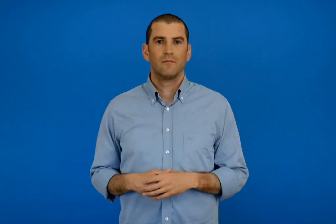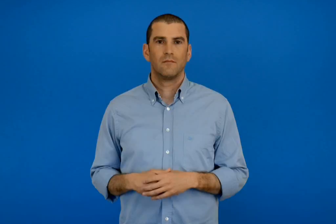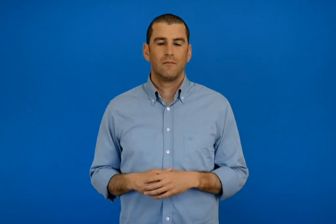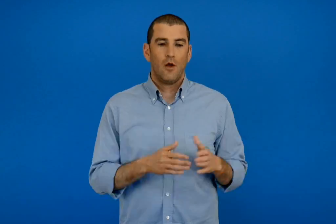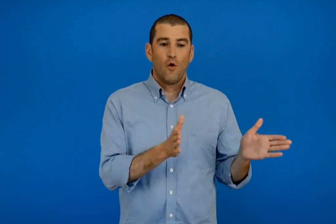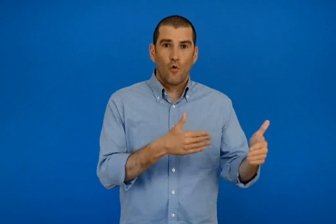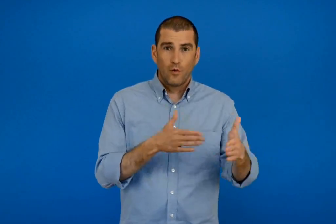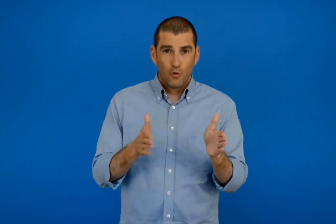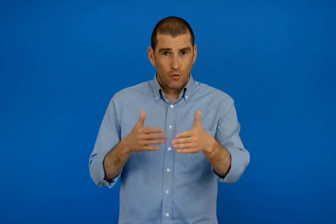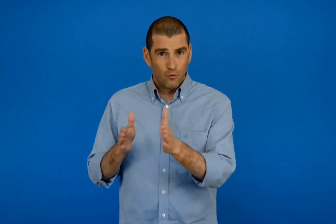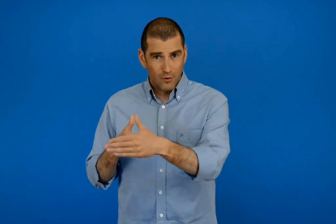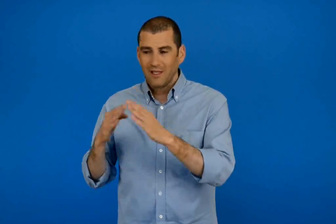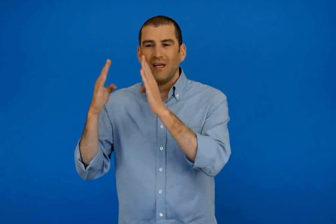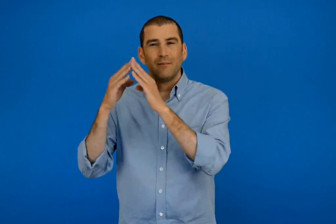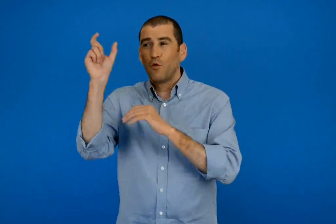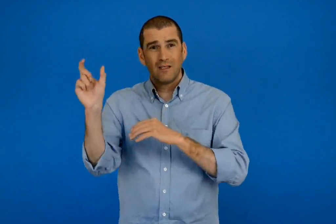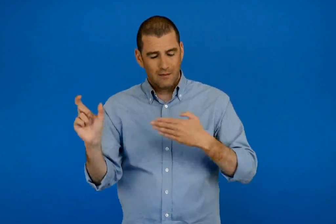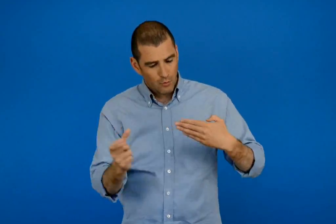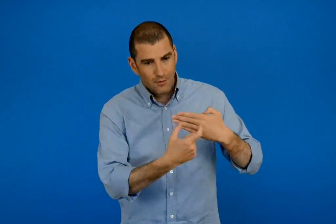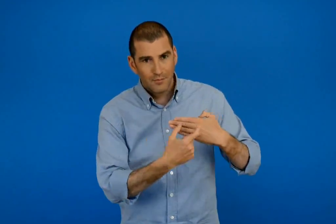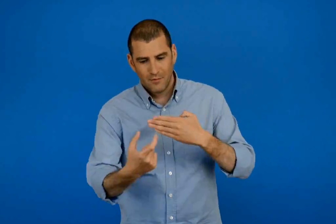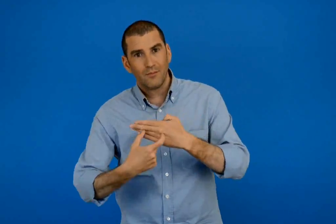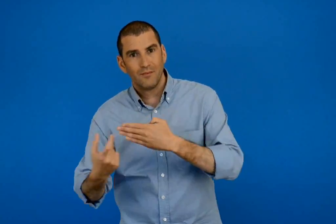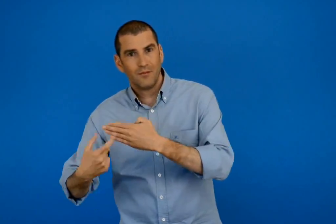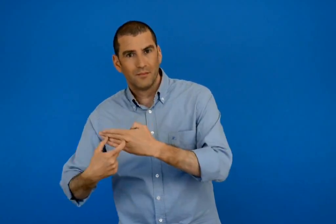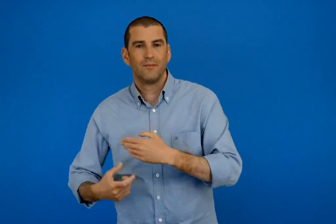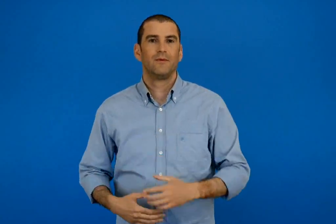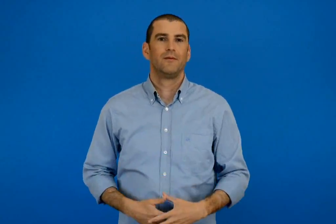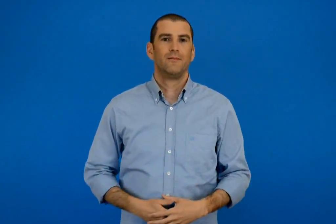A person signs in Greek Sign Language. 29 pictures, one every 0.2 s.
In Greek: τα κουτιά με τις σπιτολεξεις
